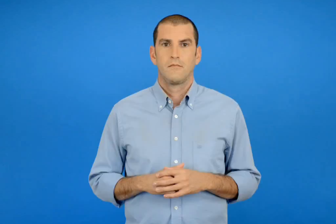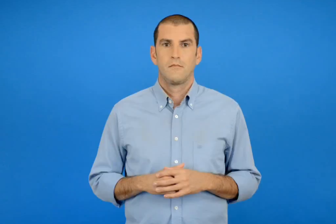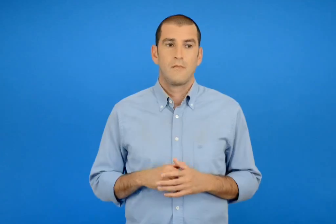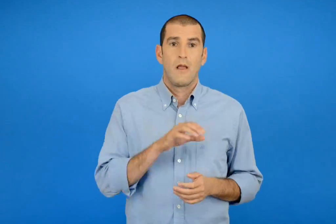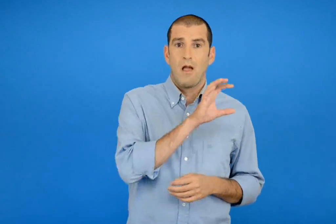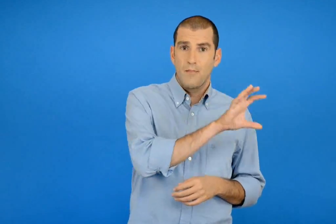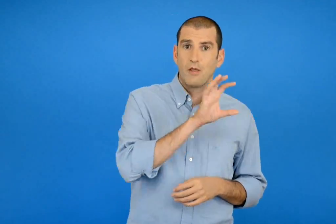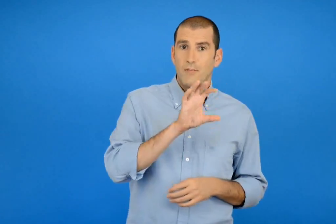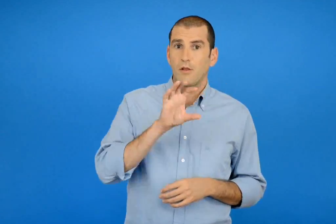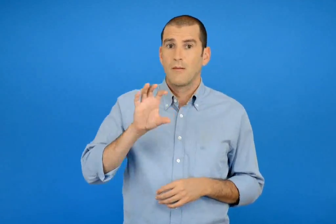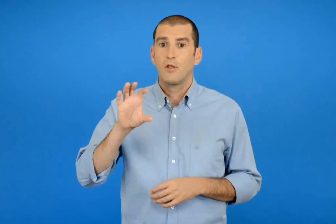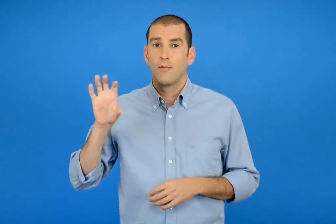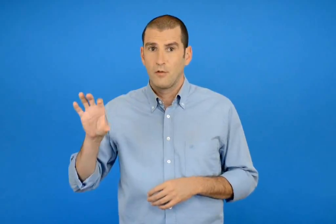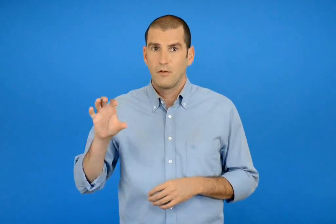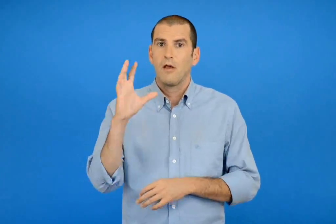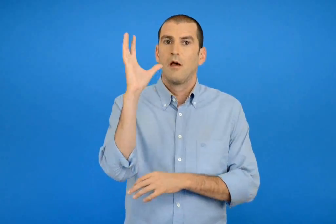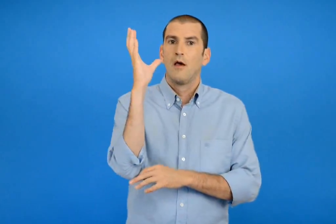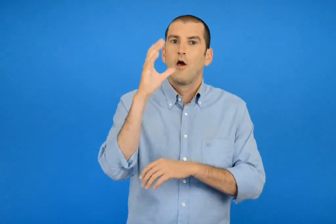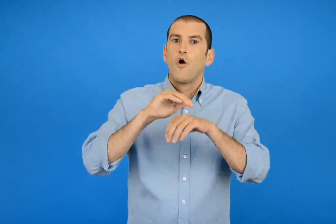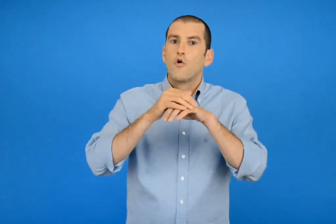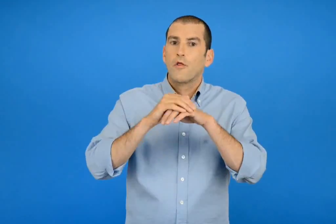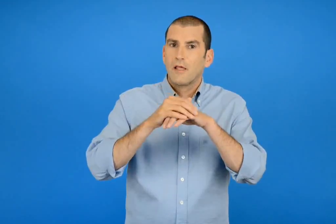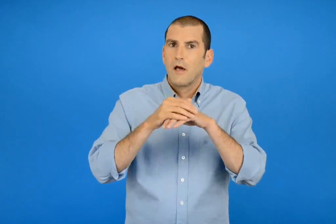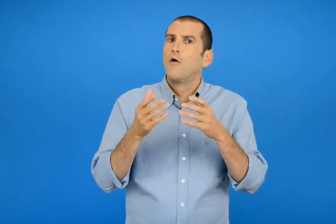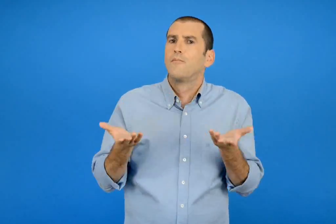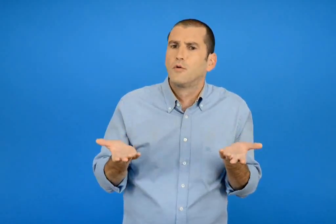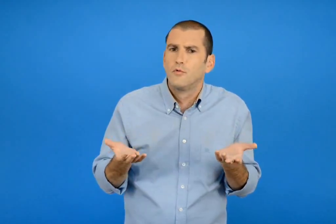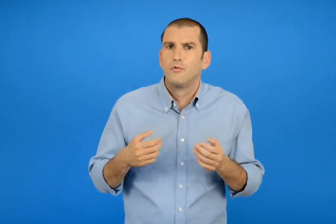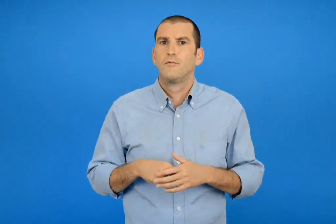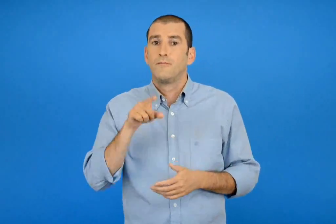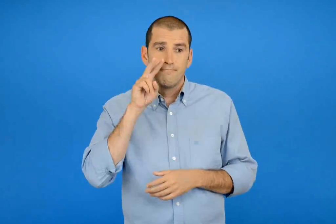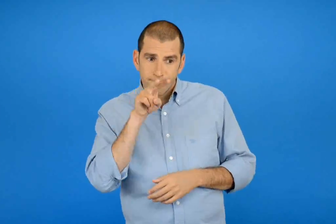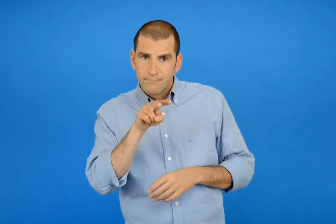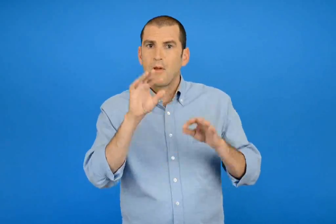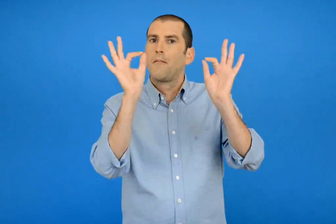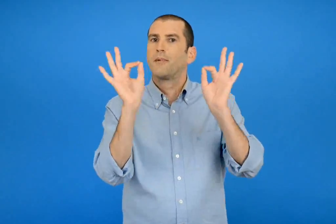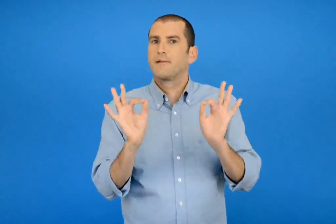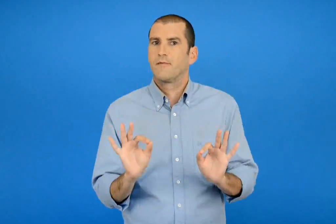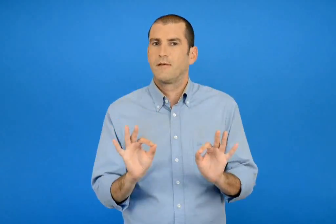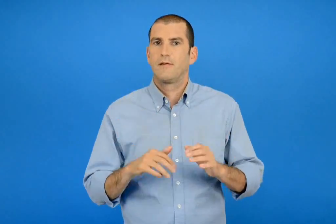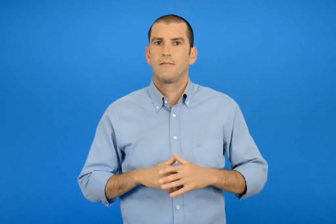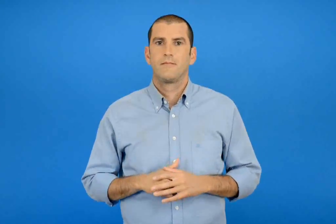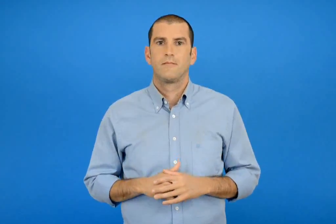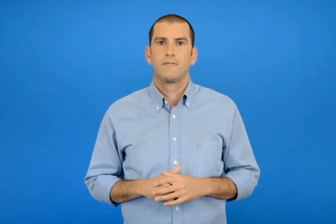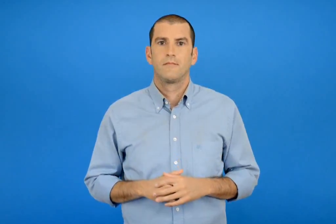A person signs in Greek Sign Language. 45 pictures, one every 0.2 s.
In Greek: πως είναι η ροδακινιά σε κάθε εποχή ; να την περιγράψεις
